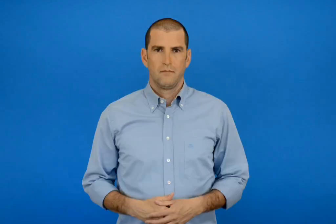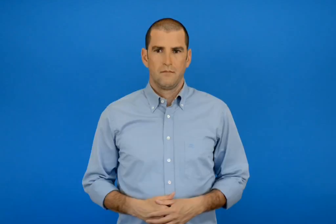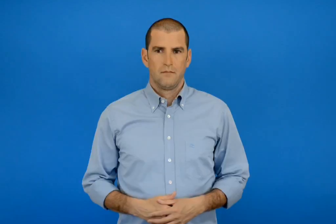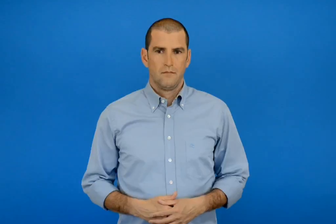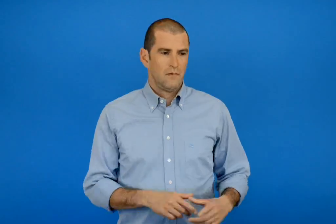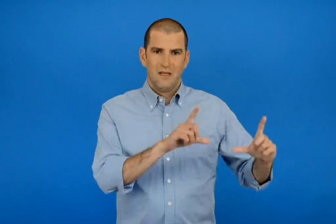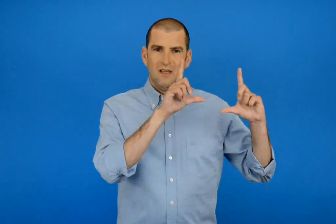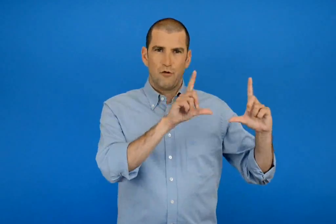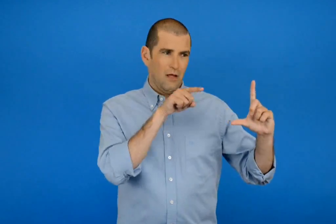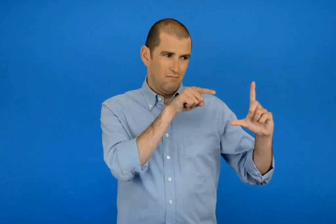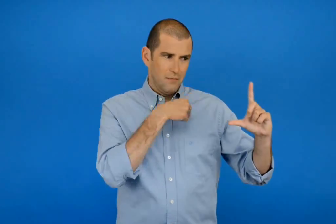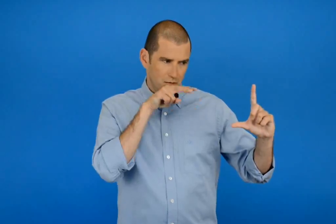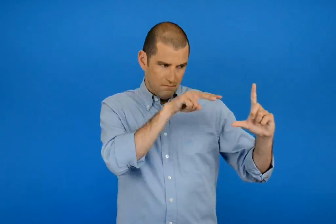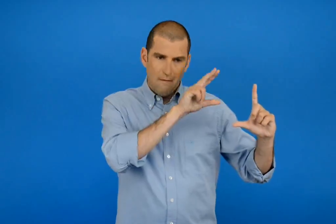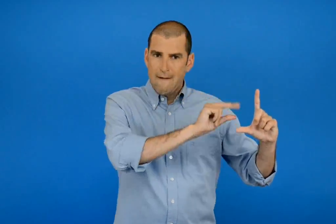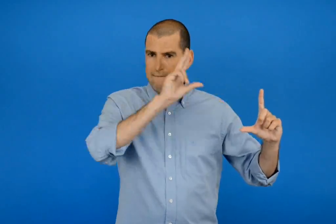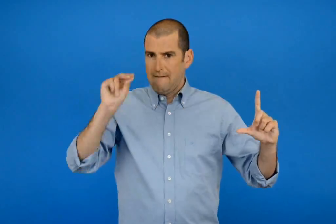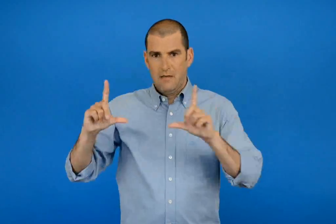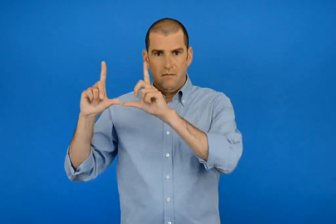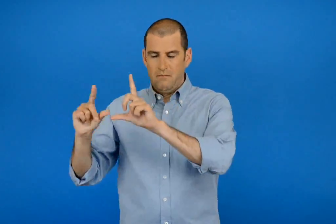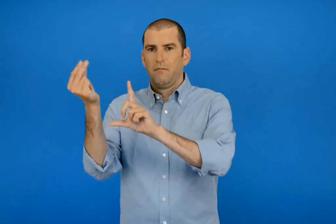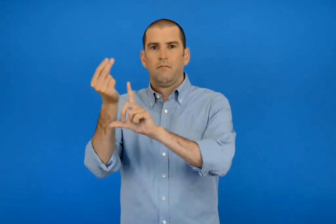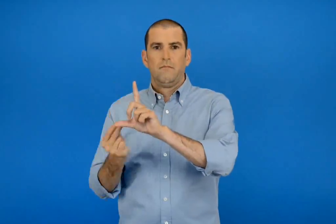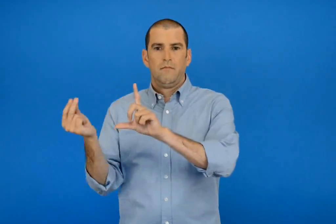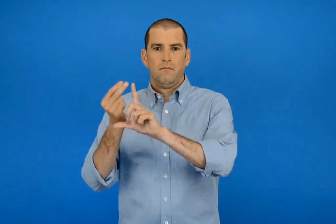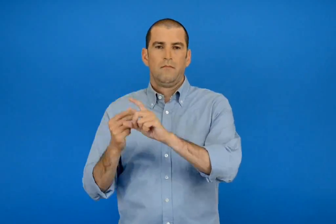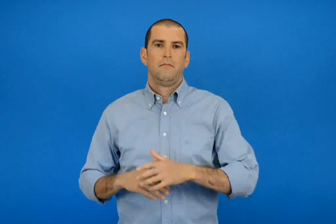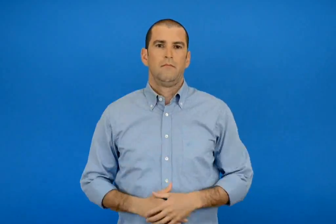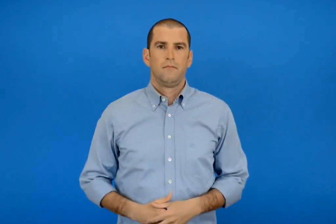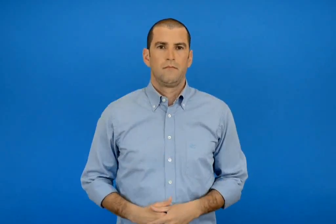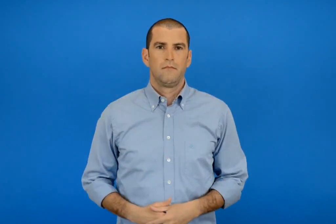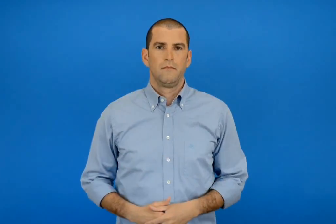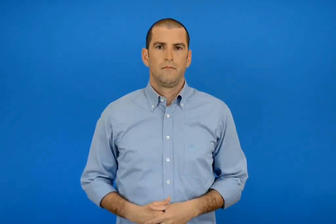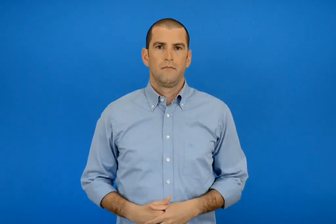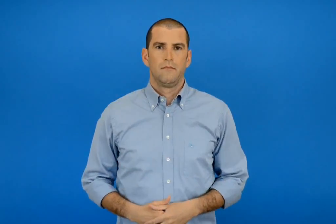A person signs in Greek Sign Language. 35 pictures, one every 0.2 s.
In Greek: σχεδιάζω στο δεξιό σχέδιο οτιδήποτε ακριβώς βλέπω στο αριστερό
